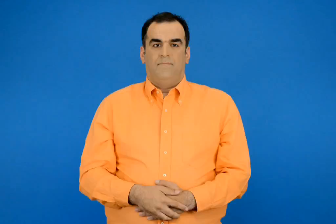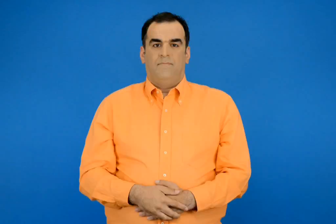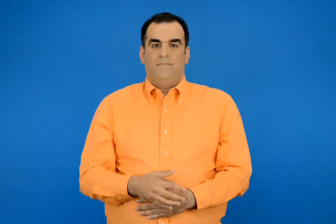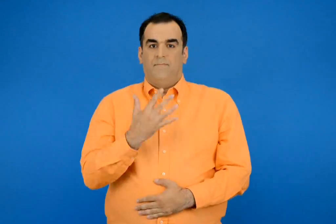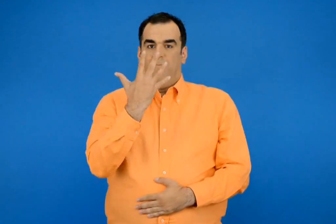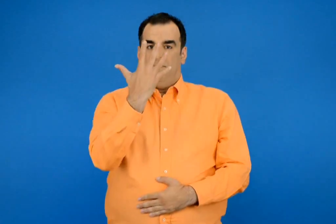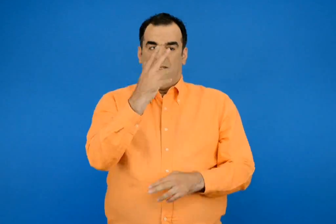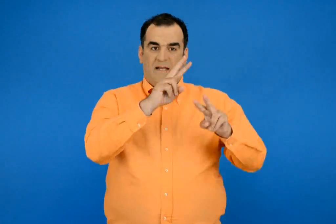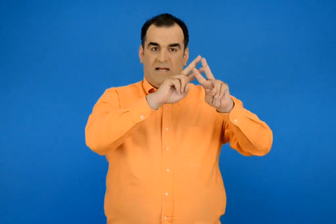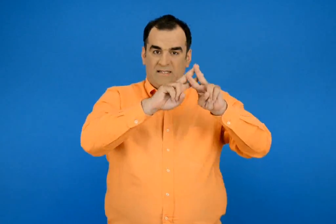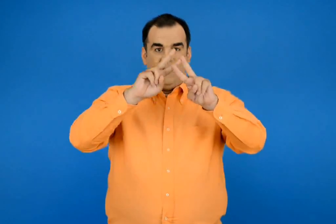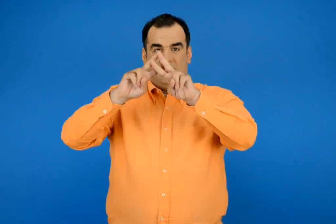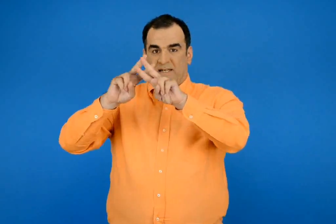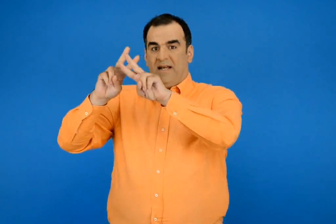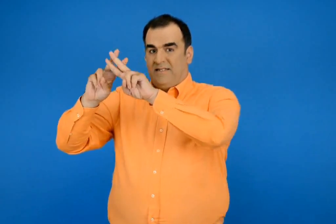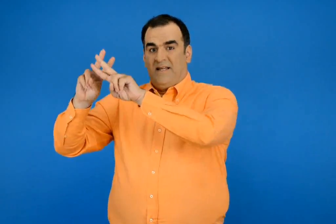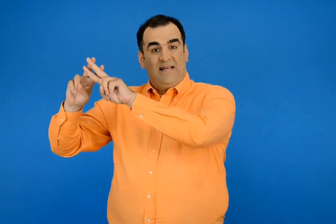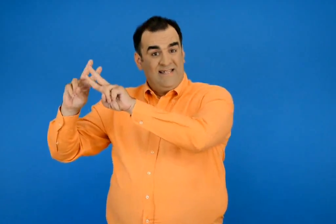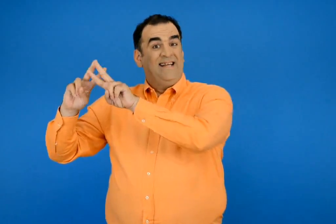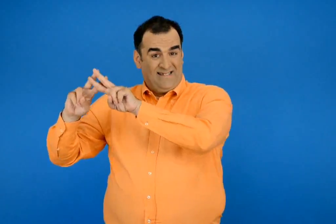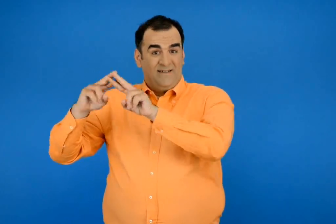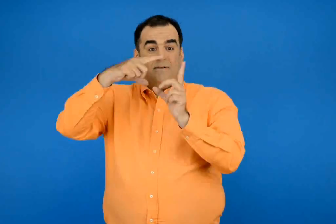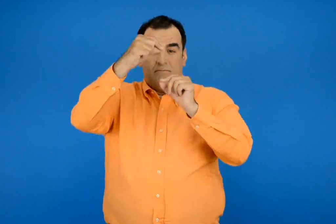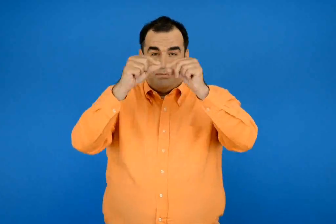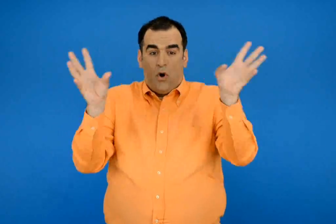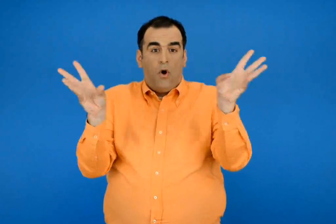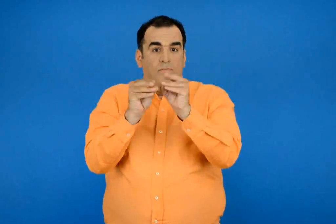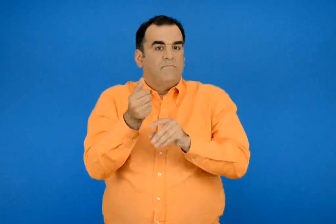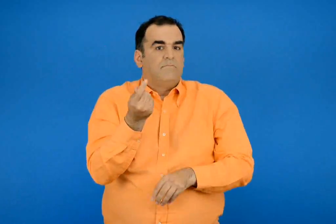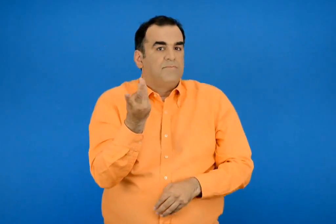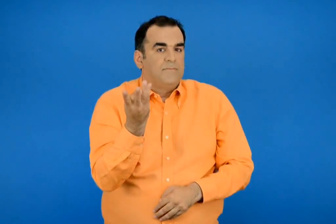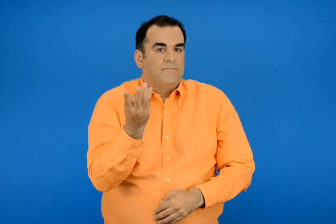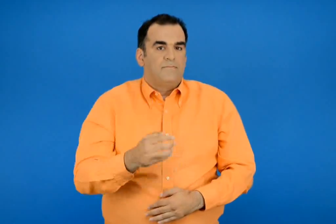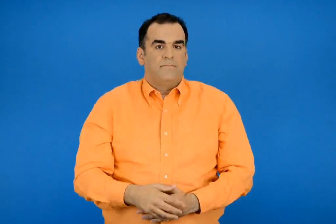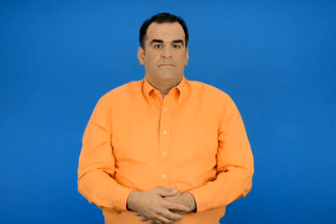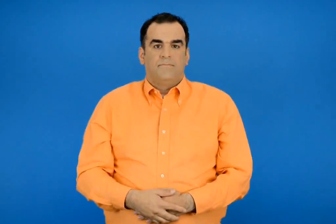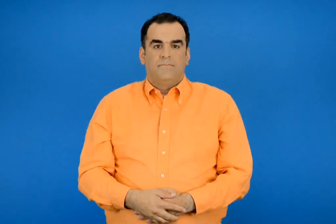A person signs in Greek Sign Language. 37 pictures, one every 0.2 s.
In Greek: πόσα ποδιά έχουν οι 5 αστερίες ;
